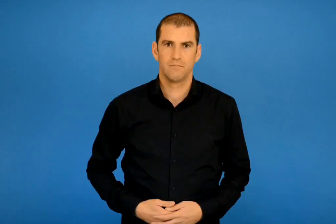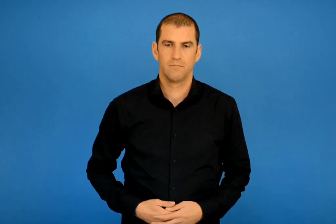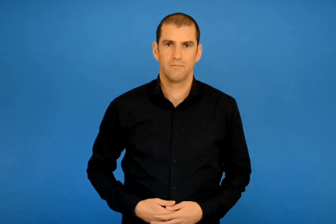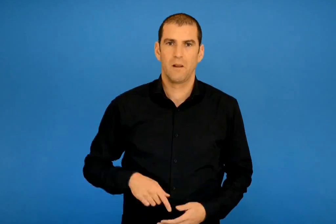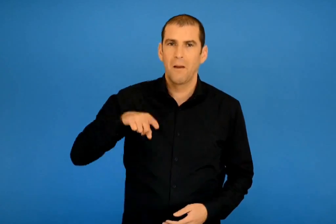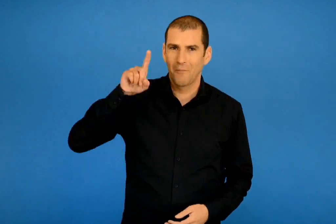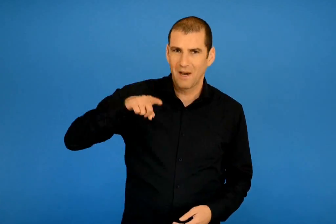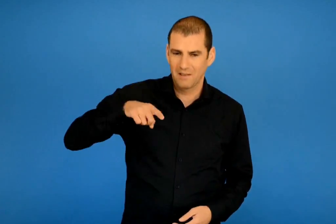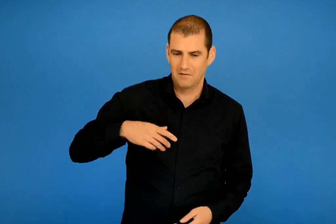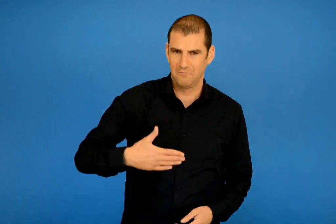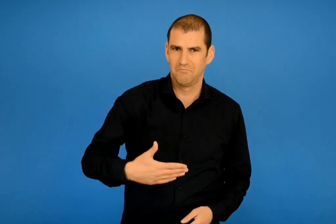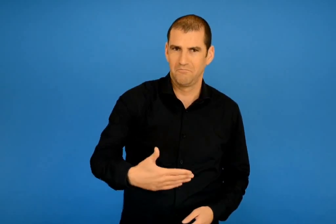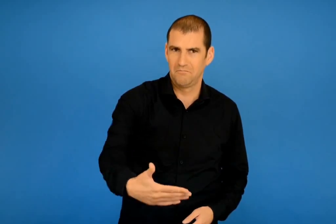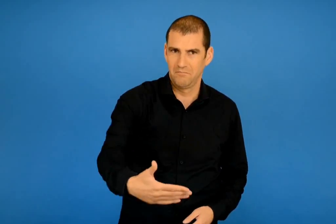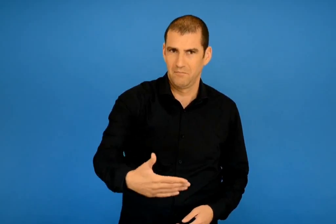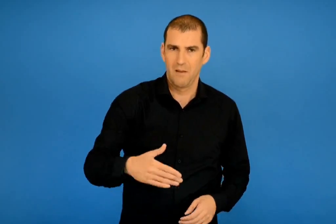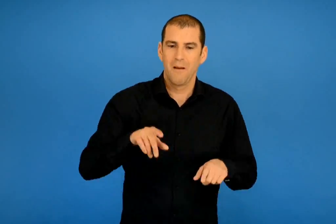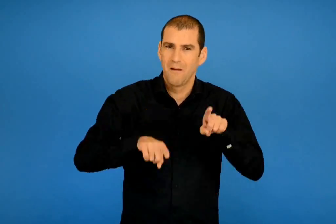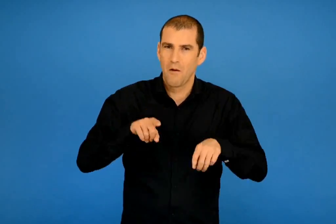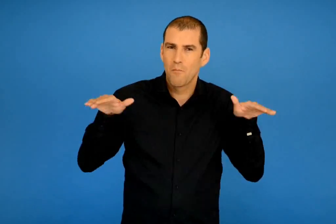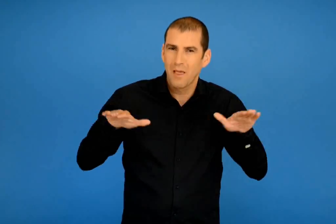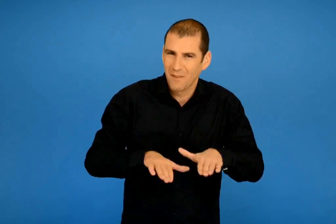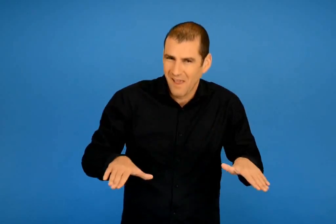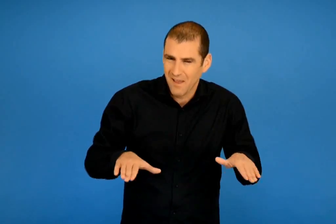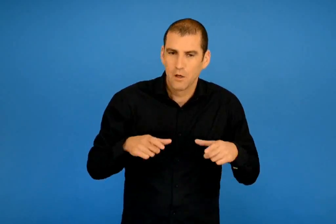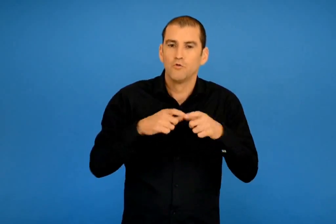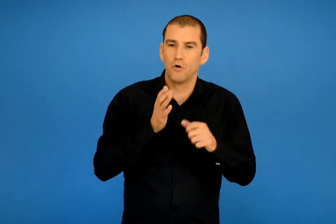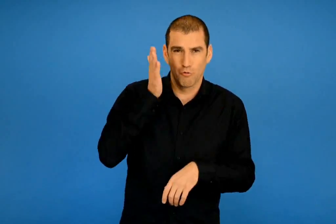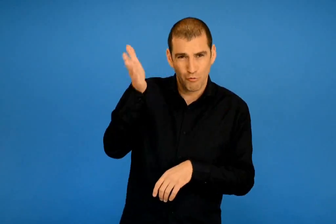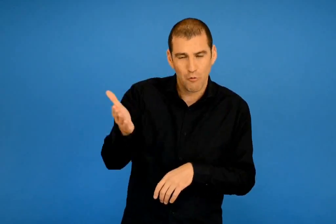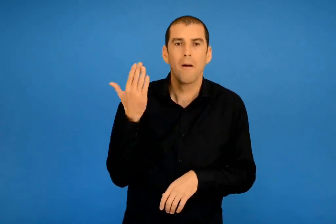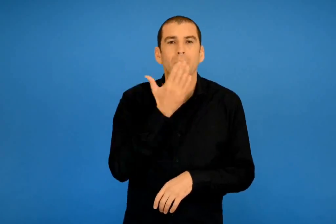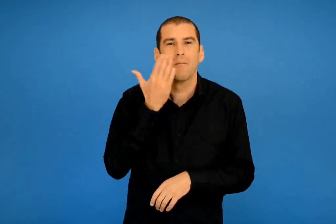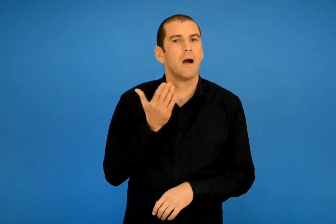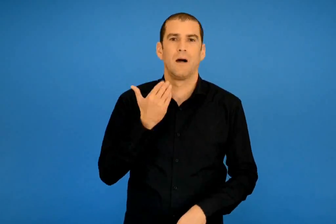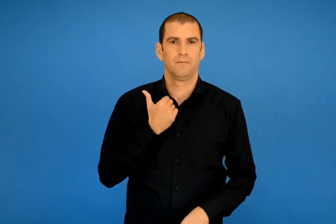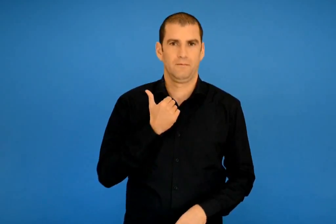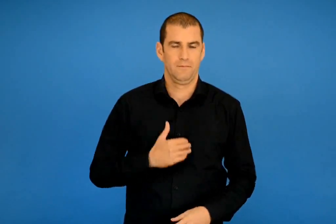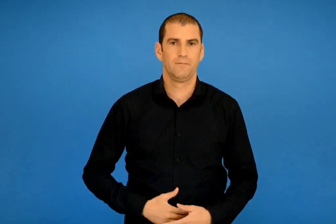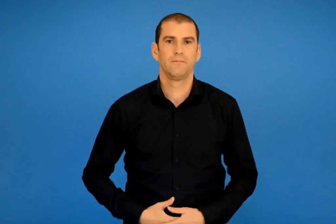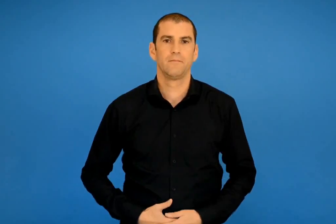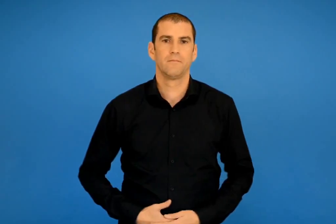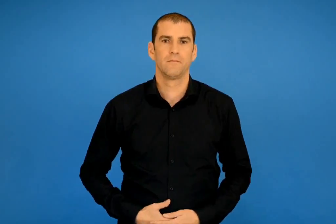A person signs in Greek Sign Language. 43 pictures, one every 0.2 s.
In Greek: υστέρα από λίγες μέρες μερικά παιδιά πήγαν στο σχολείο και δεν ήξεραν το μάθημα τους
